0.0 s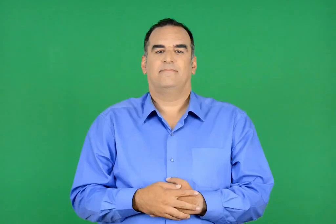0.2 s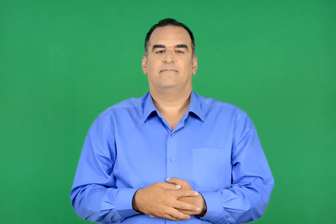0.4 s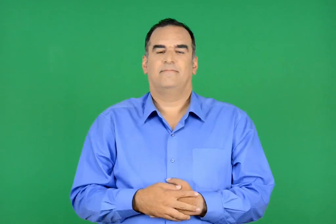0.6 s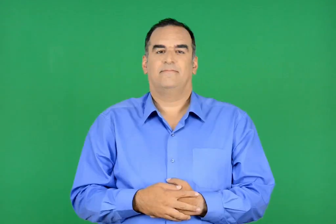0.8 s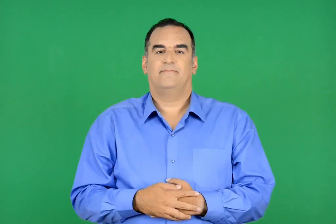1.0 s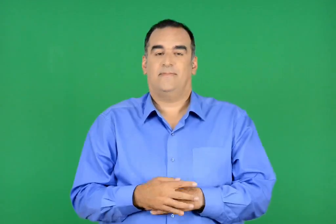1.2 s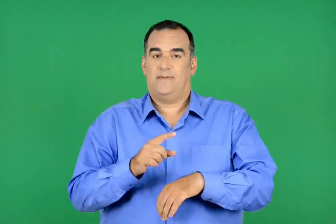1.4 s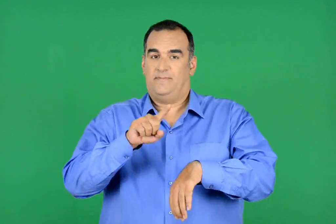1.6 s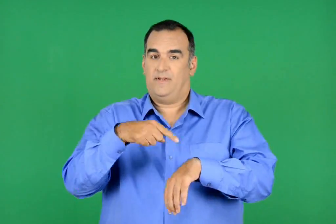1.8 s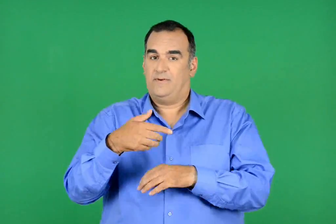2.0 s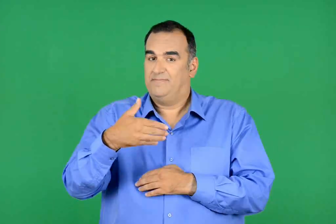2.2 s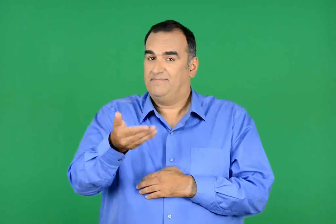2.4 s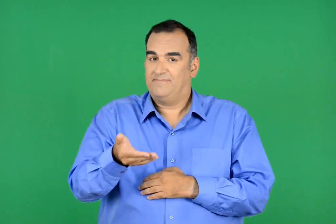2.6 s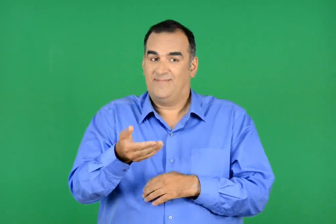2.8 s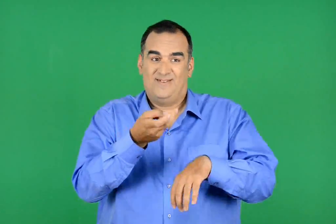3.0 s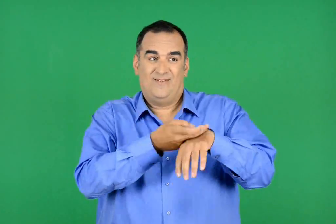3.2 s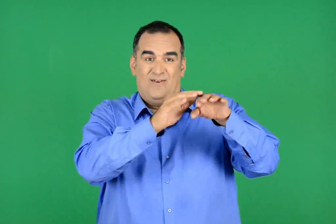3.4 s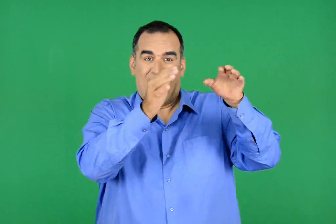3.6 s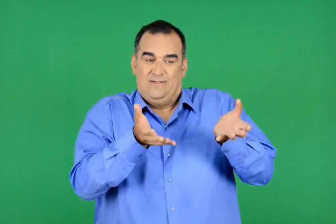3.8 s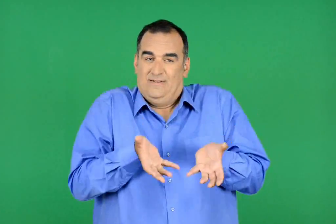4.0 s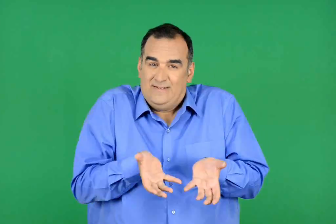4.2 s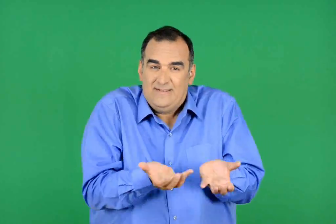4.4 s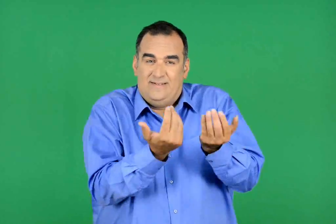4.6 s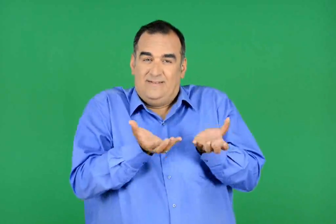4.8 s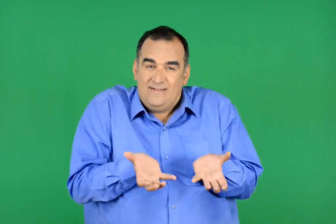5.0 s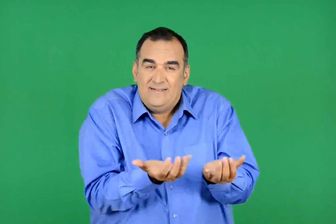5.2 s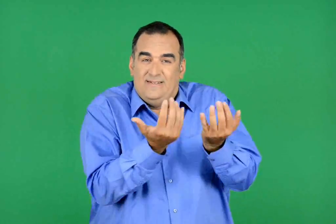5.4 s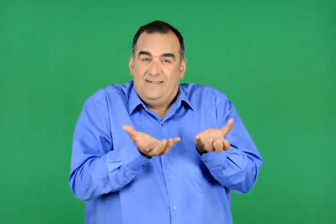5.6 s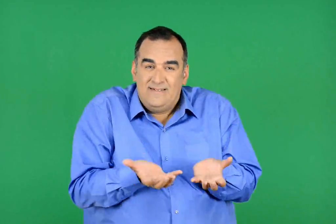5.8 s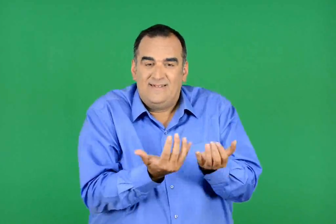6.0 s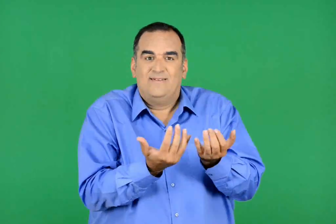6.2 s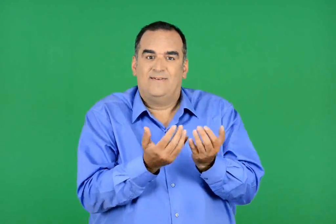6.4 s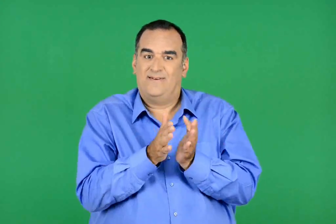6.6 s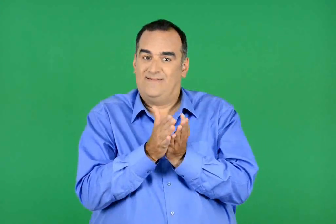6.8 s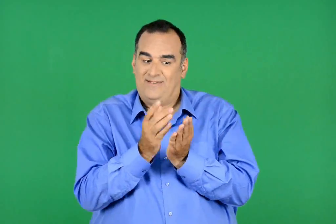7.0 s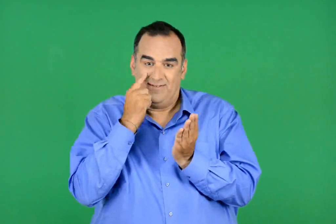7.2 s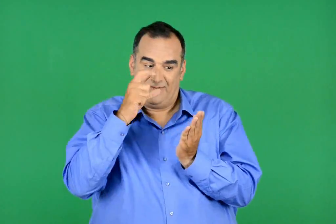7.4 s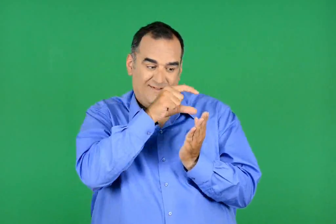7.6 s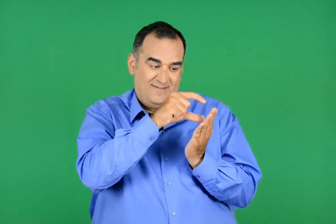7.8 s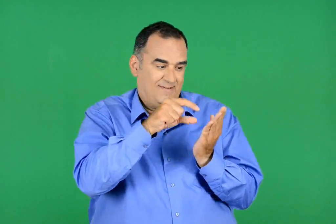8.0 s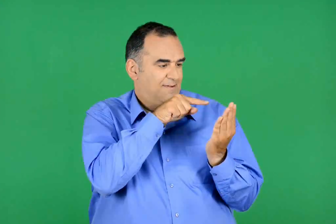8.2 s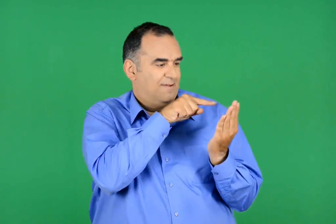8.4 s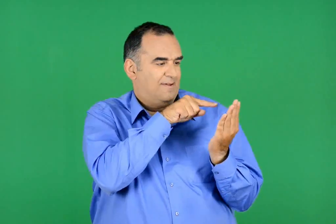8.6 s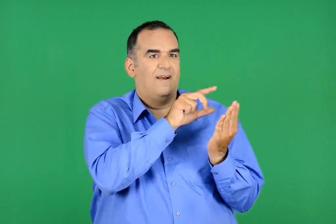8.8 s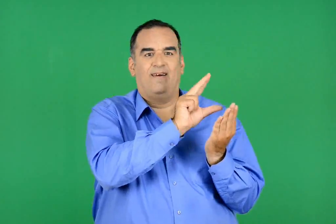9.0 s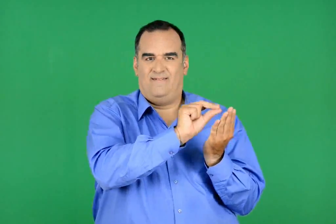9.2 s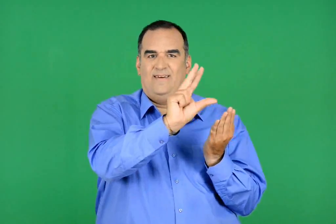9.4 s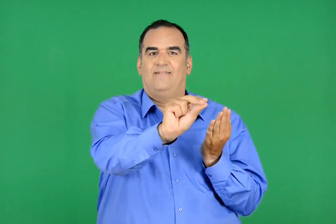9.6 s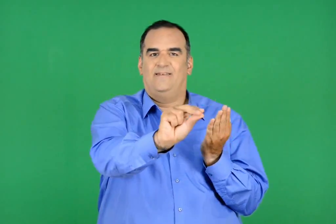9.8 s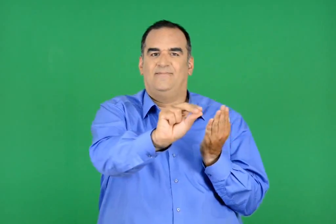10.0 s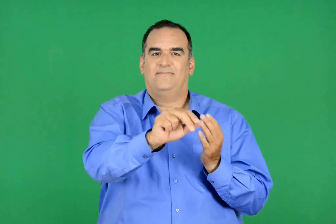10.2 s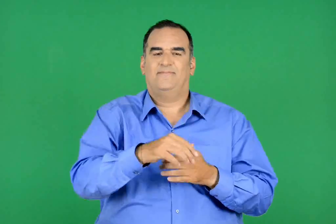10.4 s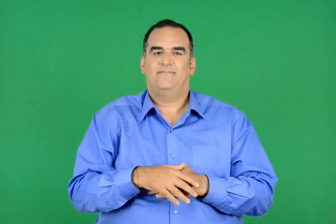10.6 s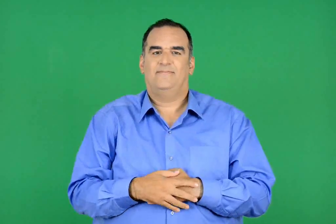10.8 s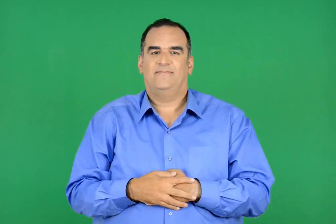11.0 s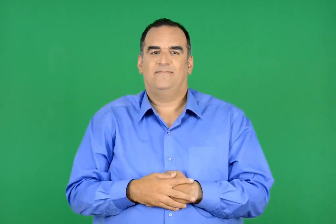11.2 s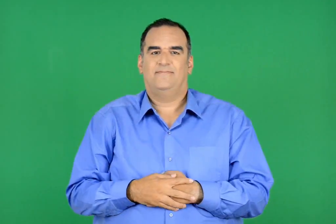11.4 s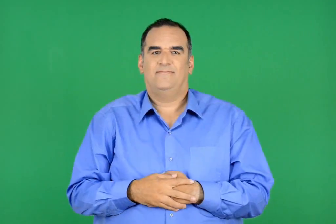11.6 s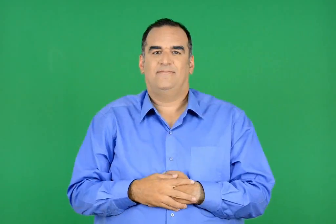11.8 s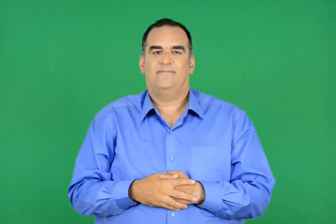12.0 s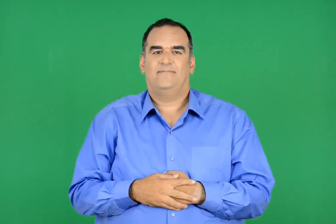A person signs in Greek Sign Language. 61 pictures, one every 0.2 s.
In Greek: μια ώρα αργότερα , καθώς οι µηχανές έτρωγαν όλο και περισσότερο χώμα από την κορυφή , ο λόφος έμοιαζε µε την επάνω εικόνα
